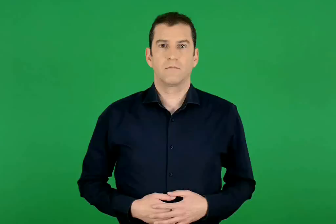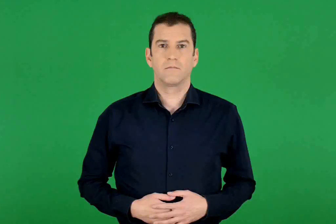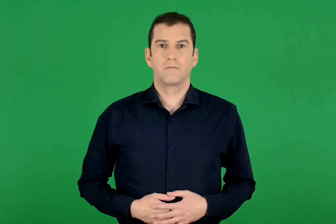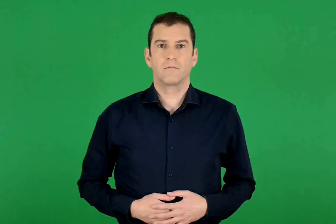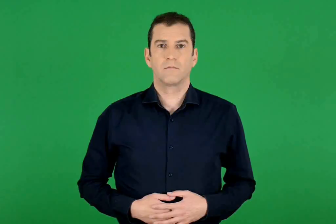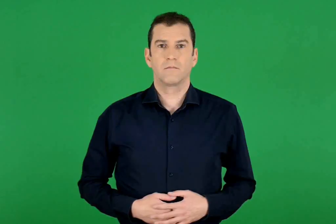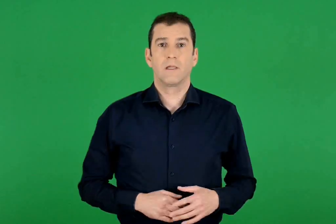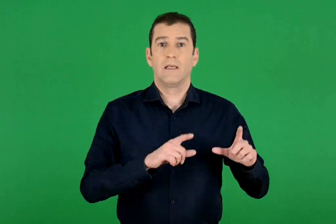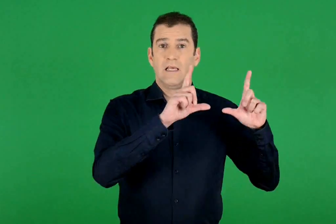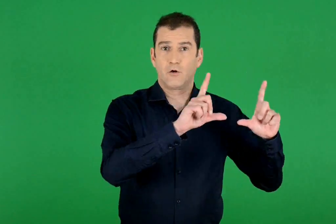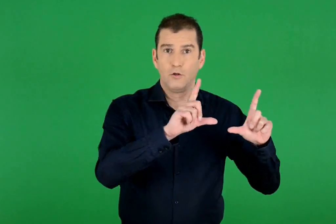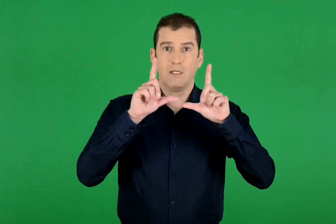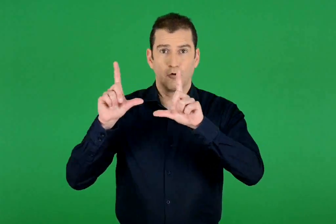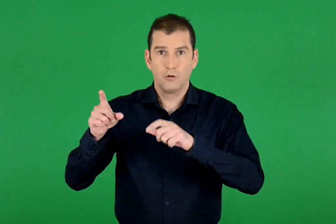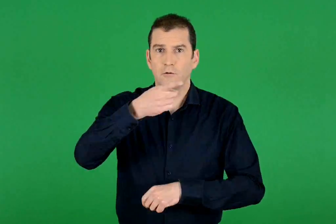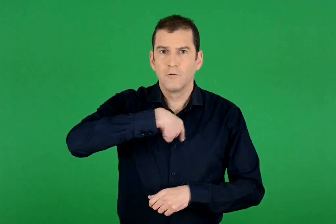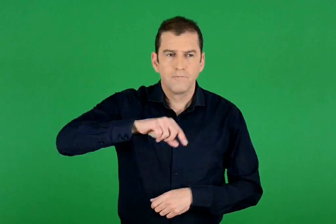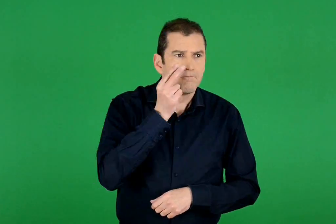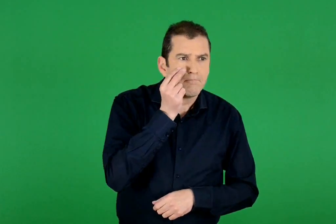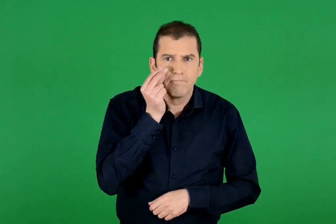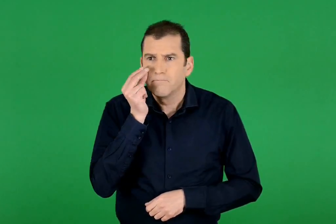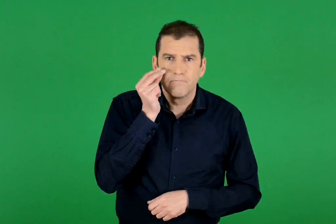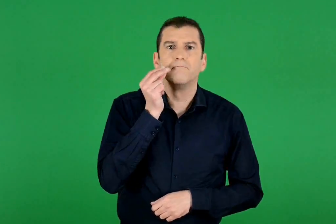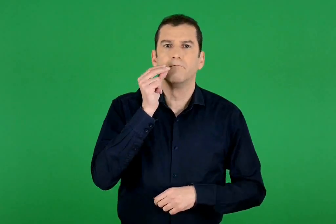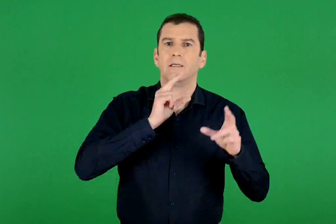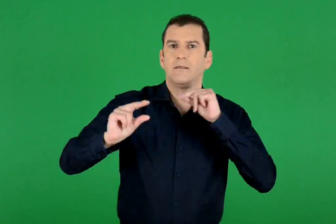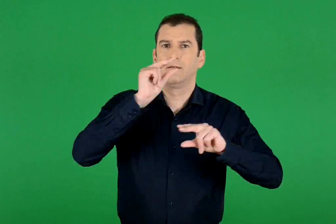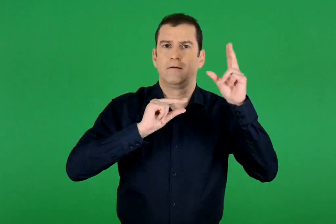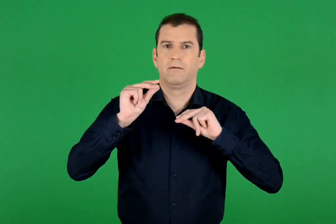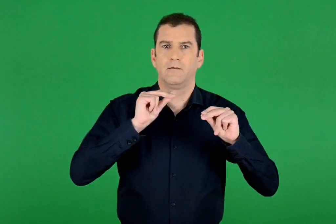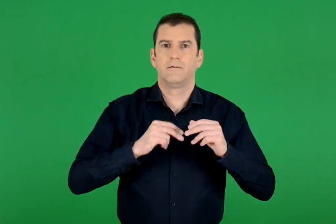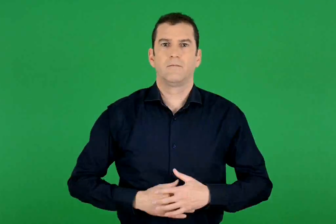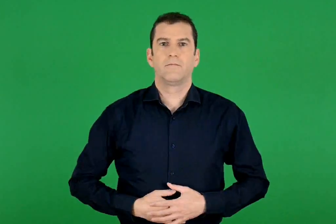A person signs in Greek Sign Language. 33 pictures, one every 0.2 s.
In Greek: παρατηρούμε τις εικόνες και συζητούμε:
